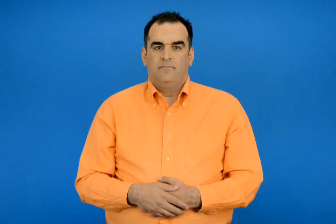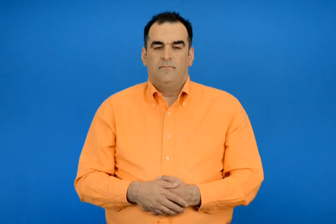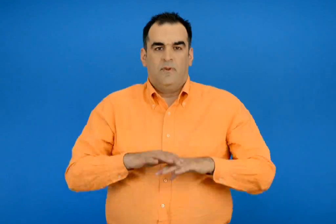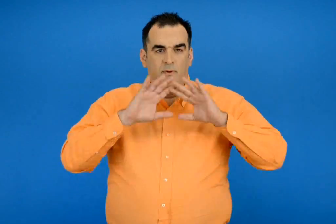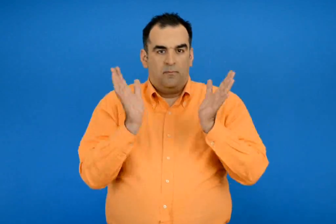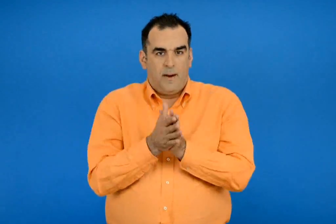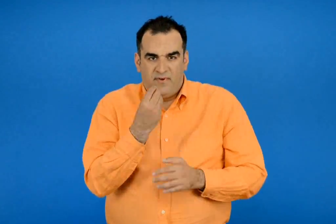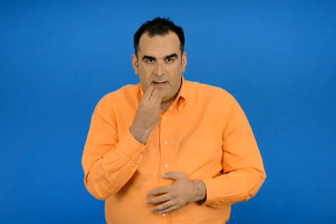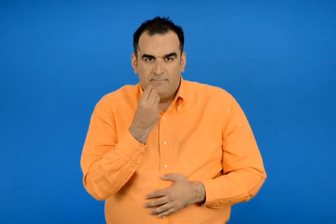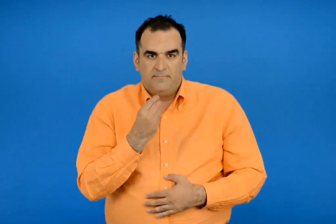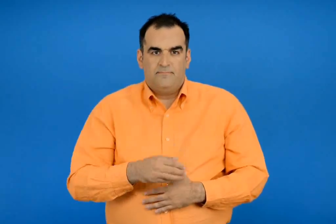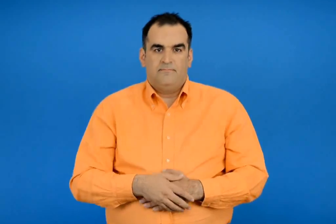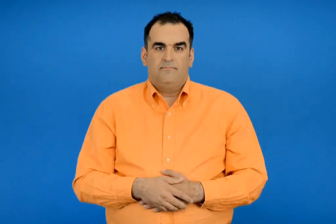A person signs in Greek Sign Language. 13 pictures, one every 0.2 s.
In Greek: παμφάγα
